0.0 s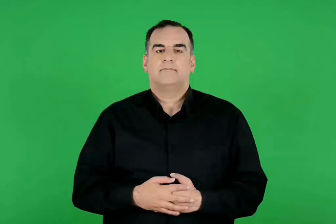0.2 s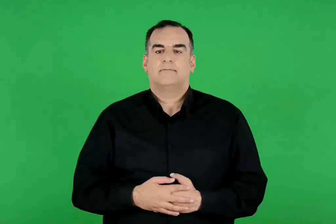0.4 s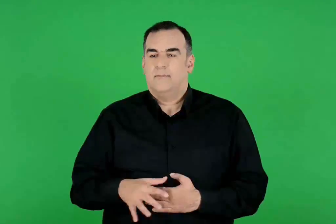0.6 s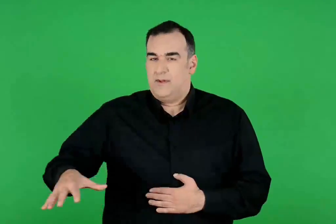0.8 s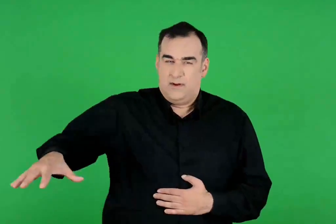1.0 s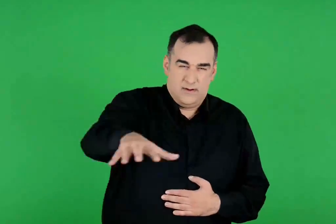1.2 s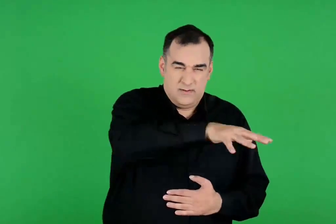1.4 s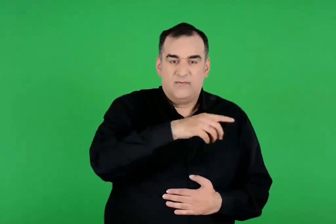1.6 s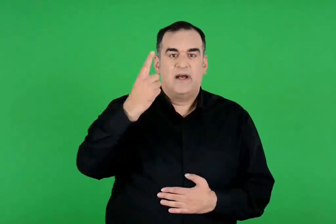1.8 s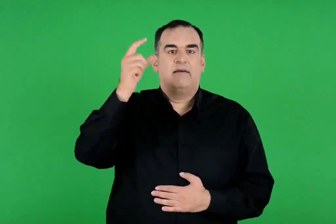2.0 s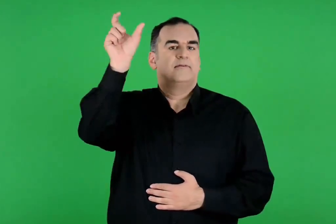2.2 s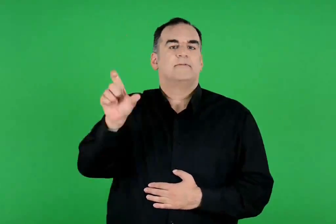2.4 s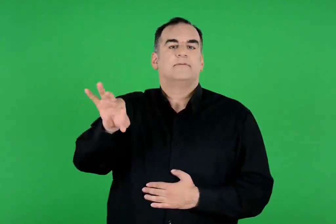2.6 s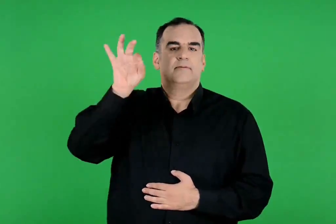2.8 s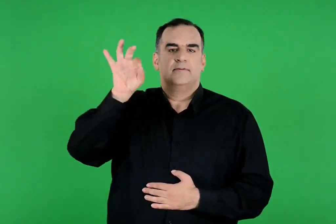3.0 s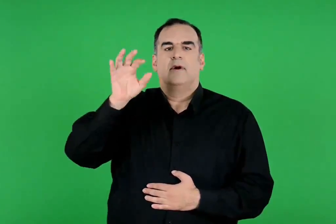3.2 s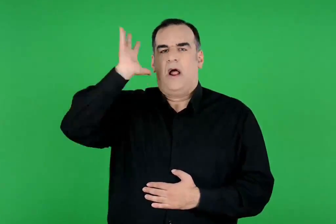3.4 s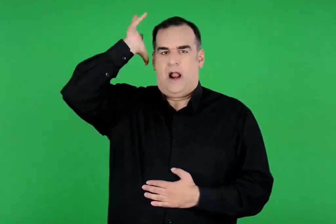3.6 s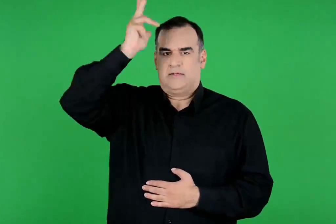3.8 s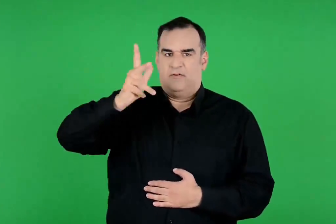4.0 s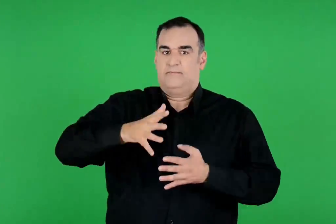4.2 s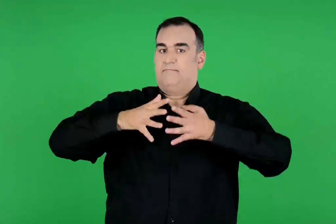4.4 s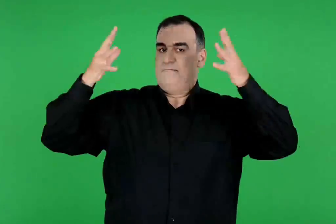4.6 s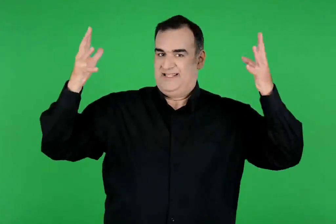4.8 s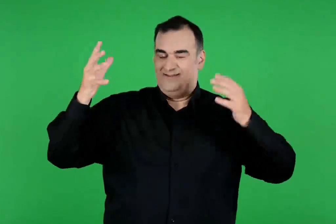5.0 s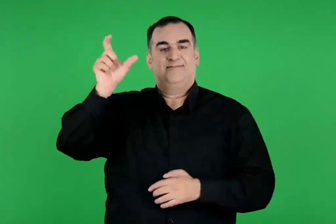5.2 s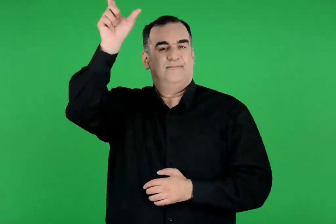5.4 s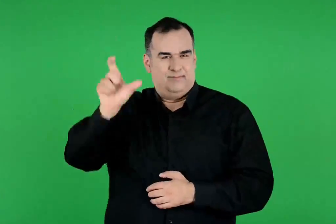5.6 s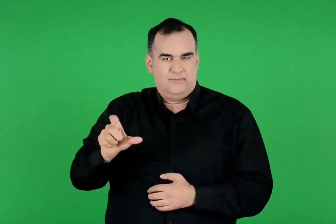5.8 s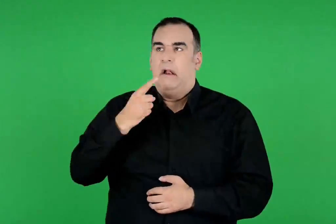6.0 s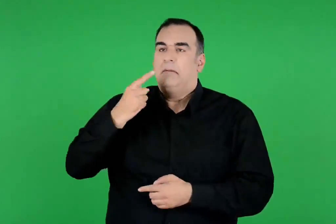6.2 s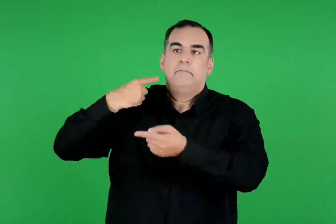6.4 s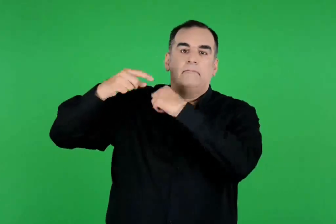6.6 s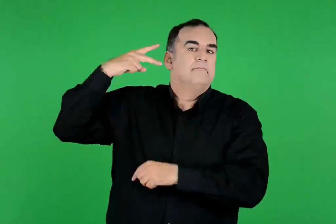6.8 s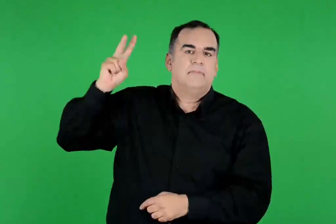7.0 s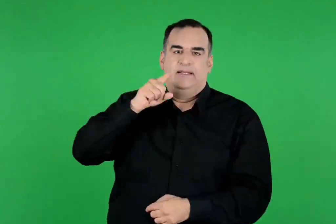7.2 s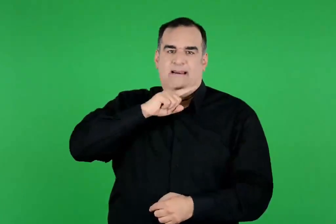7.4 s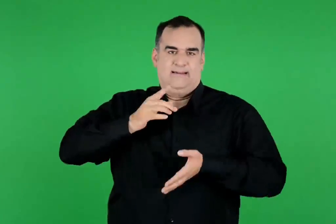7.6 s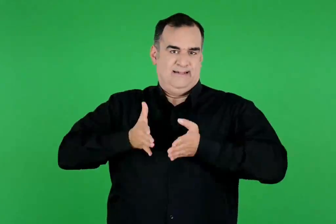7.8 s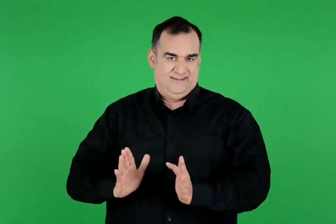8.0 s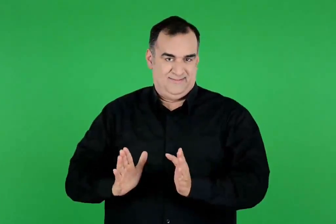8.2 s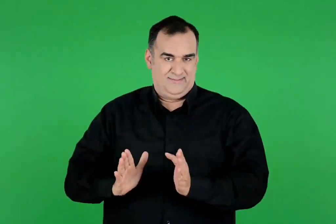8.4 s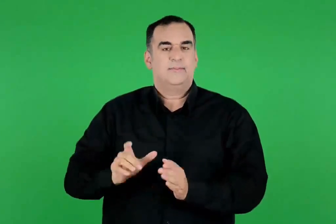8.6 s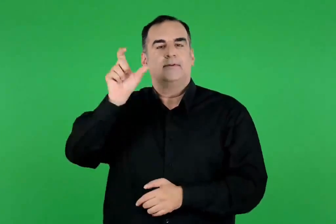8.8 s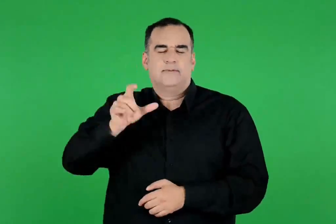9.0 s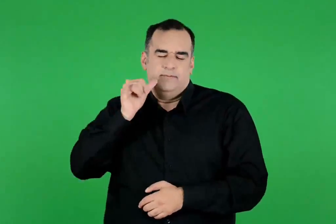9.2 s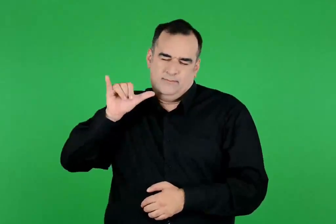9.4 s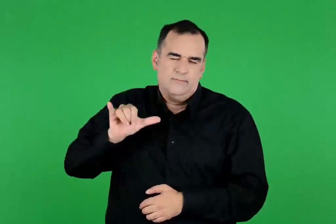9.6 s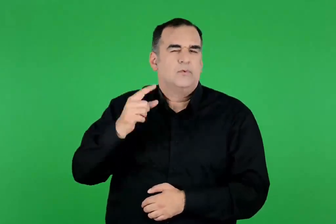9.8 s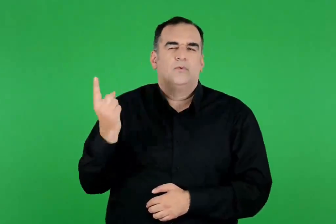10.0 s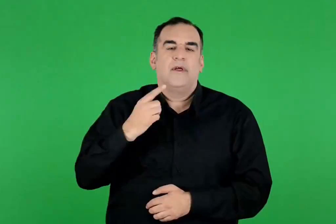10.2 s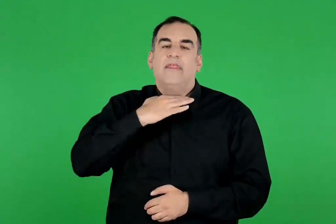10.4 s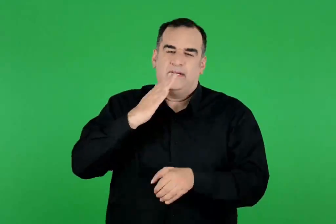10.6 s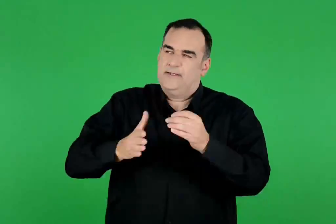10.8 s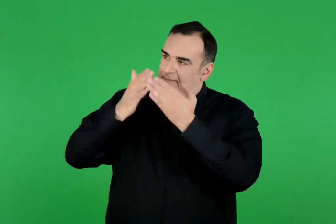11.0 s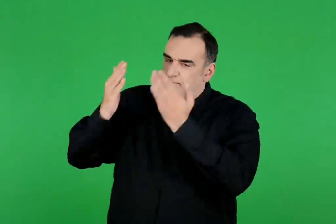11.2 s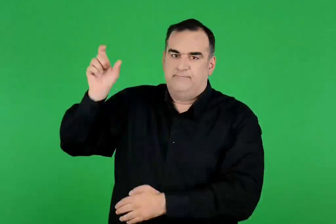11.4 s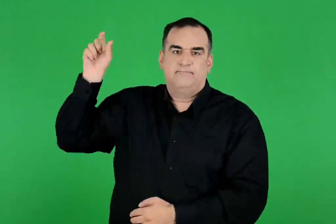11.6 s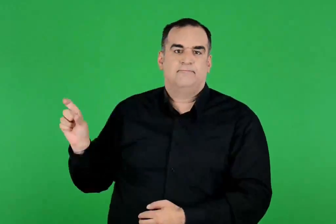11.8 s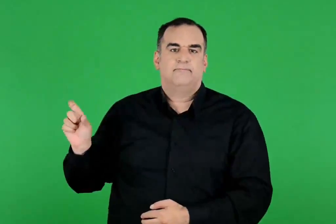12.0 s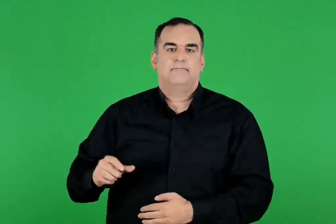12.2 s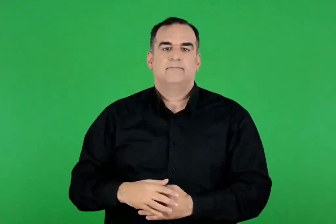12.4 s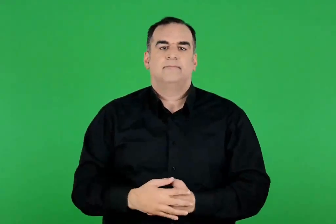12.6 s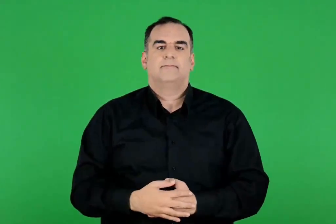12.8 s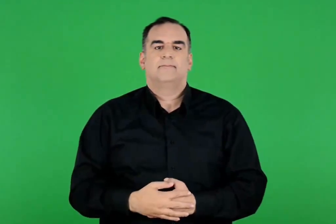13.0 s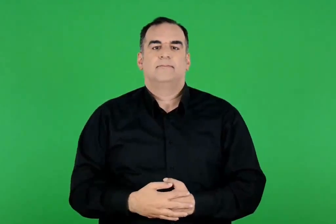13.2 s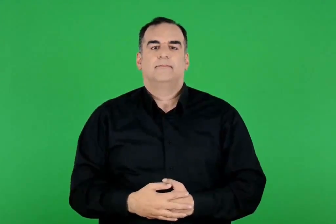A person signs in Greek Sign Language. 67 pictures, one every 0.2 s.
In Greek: ένας από αυτούς ήταν κι ο μέγας αλέξανδρος , που έλεγε ότι ήταν απόγονος του ηρακλή και πάντα του πρόσφερε θυσίες
